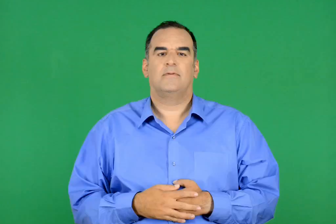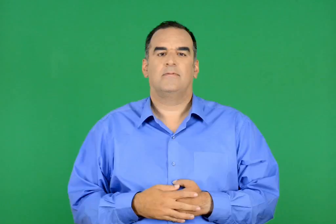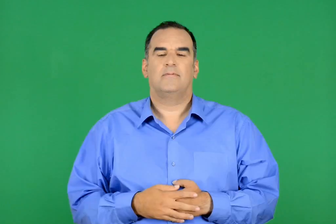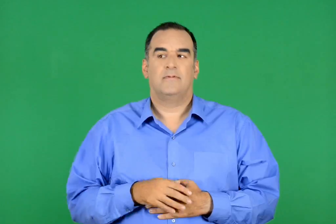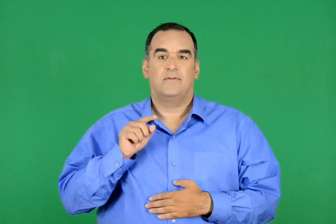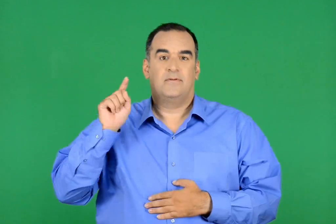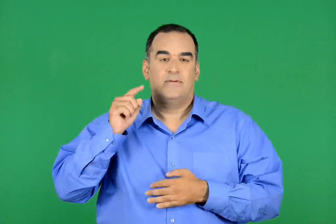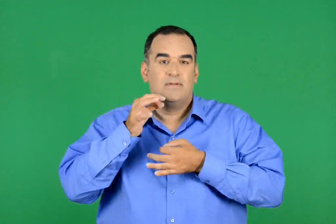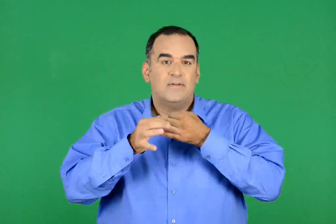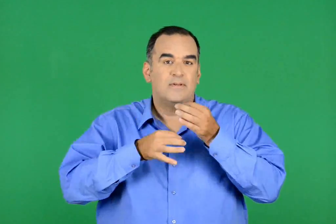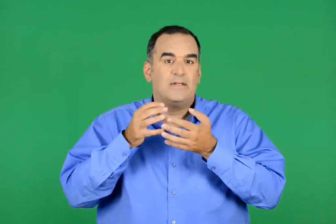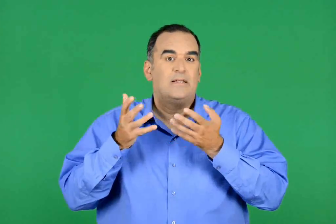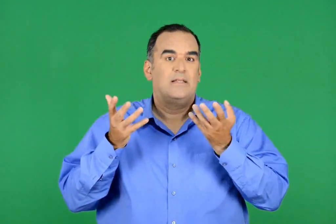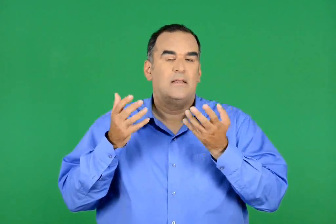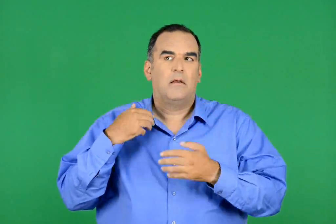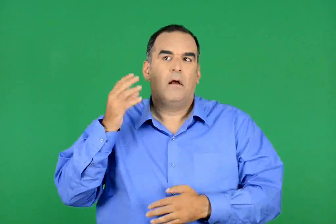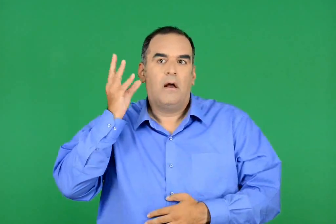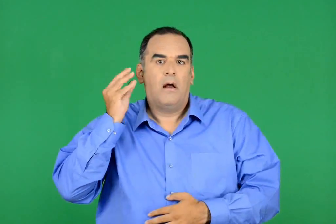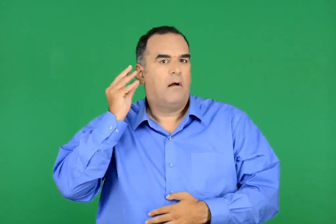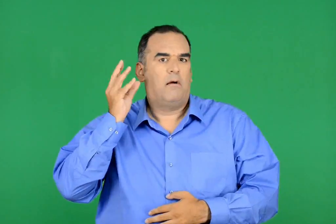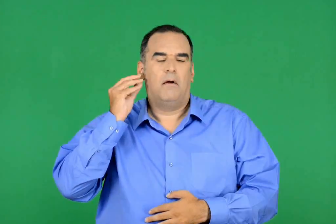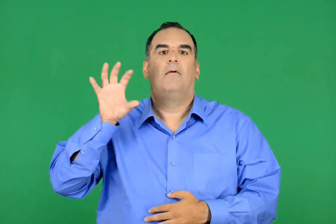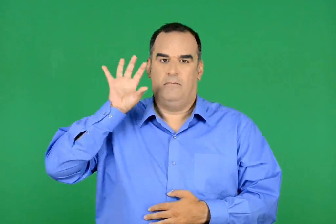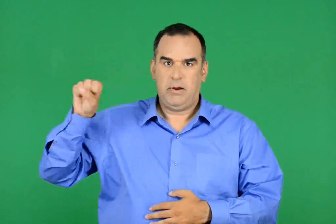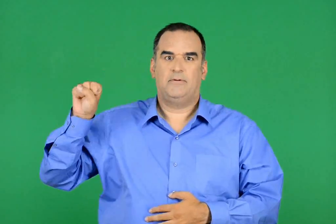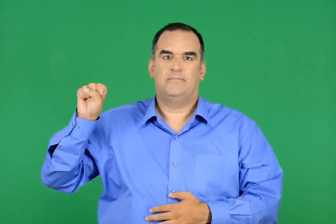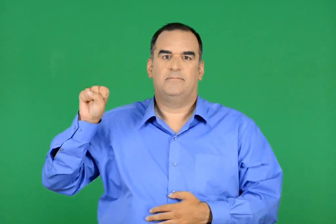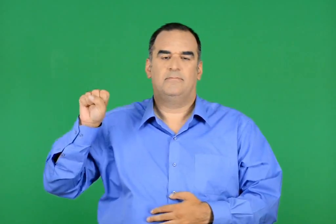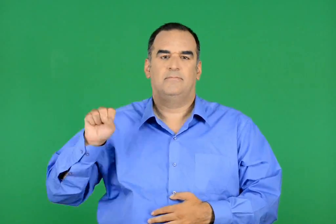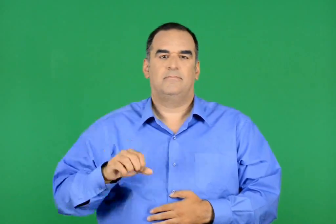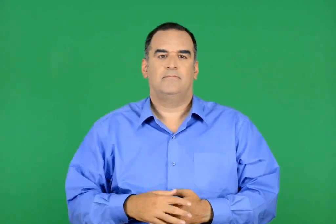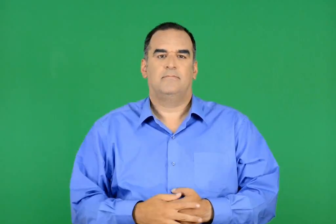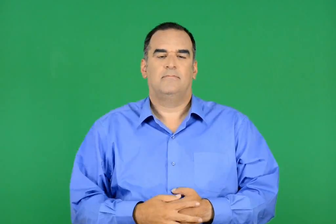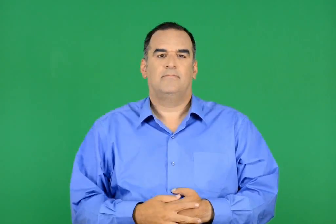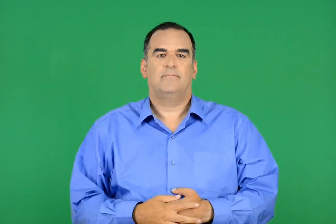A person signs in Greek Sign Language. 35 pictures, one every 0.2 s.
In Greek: και δεν την άκουγε µονάχα , αλλά καταλάβαινε κιόλας τι του έλεγε
